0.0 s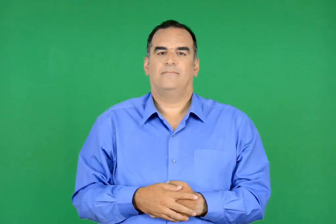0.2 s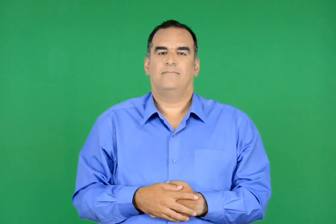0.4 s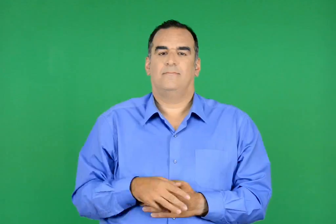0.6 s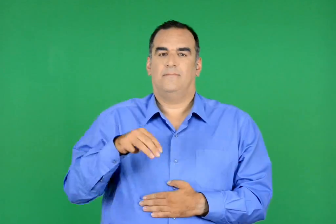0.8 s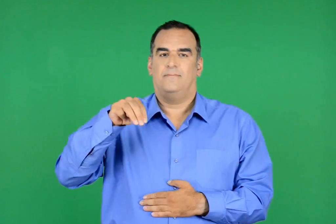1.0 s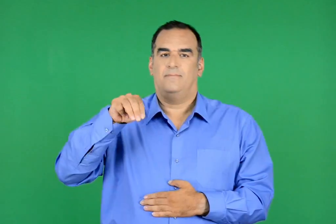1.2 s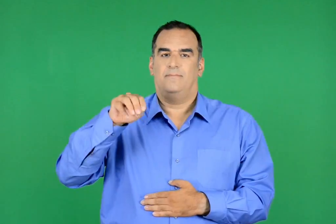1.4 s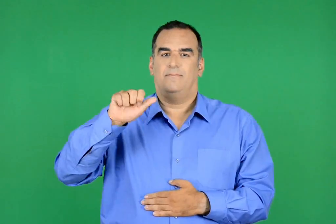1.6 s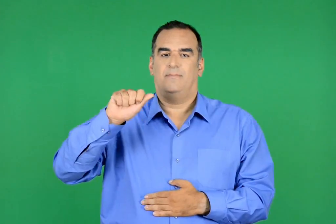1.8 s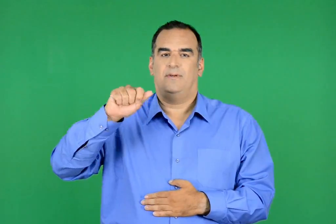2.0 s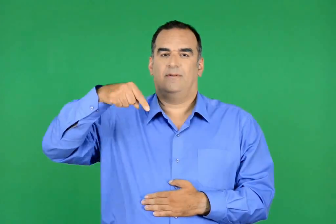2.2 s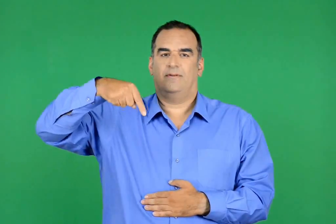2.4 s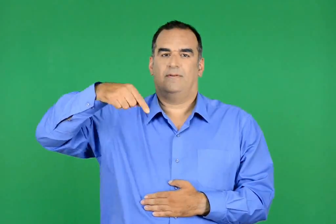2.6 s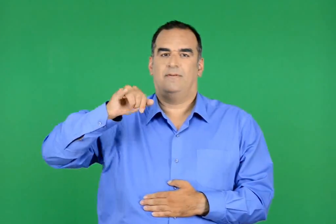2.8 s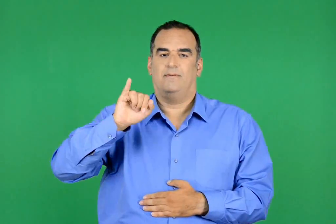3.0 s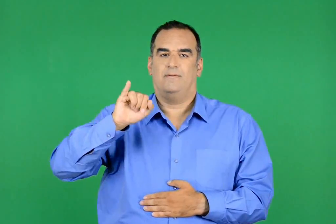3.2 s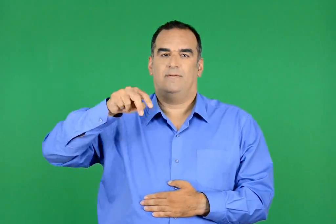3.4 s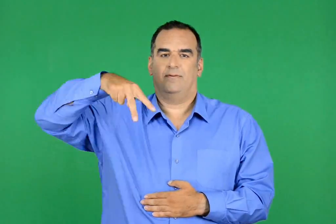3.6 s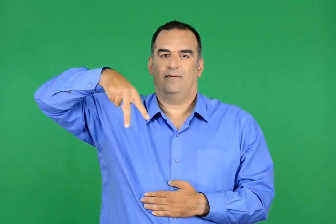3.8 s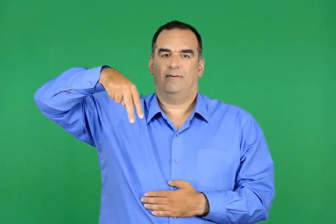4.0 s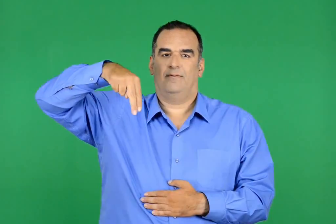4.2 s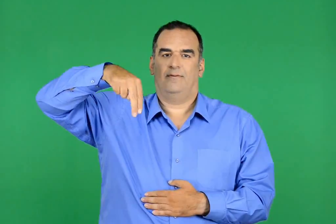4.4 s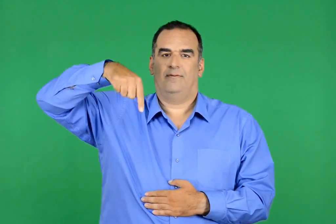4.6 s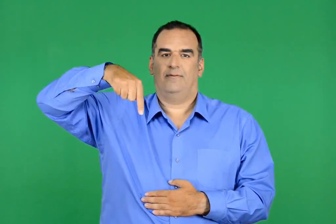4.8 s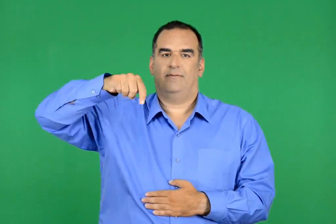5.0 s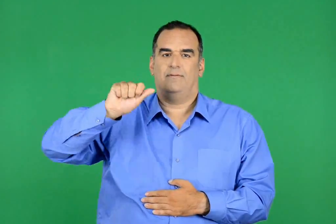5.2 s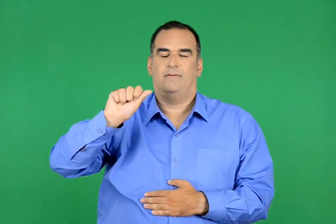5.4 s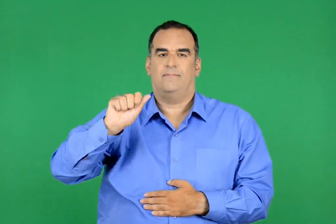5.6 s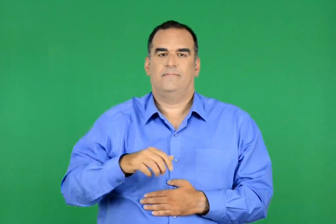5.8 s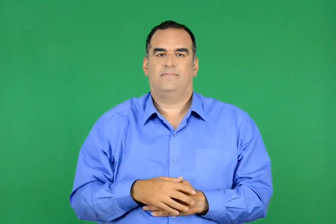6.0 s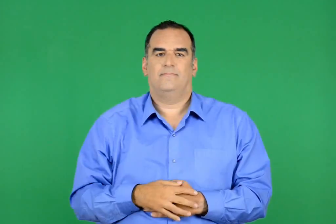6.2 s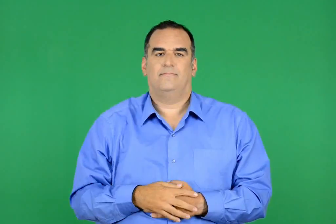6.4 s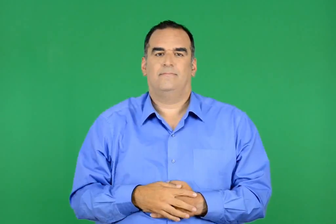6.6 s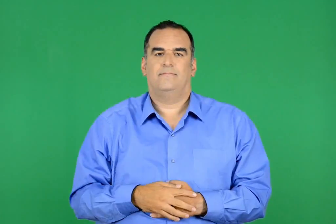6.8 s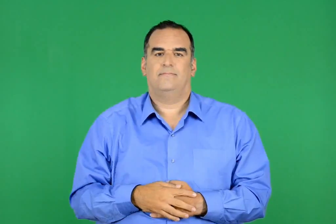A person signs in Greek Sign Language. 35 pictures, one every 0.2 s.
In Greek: ματίλντα
